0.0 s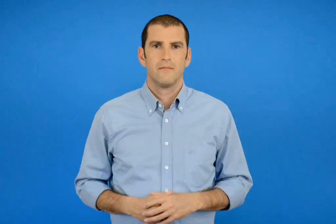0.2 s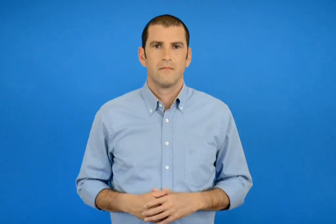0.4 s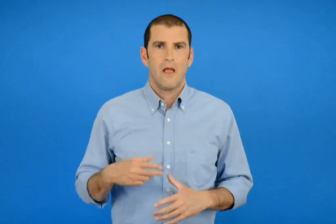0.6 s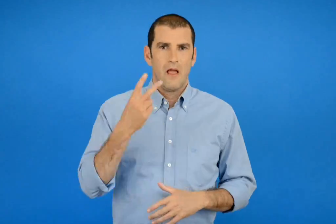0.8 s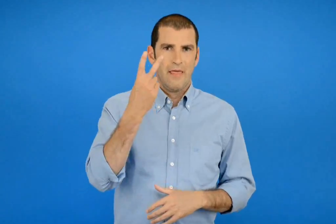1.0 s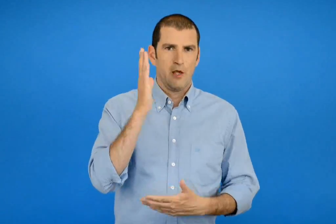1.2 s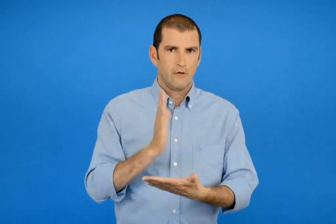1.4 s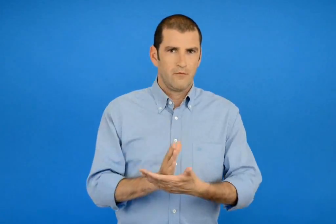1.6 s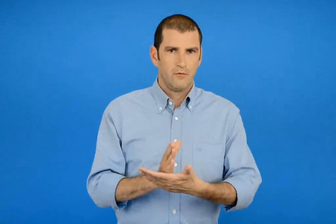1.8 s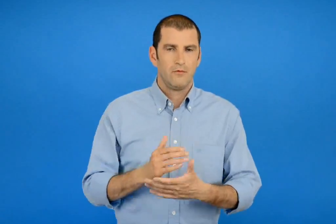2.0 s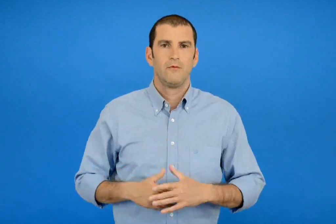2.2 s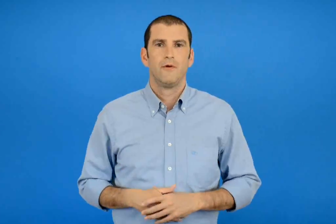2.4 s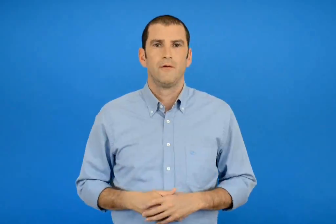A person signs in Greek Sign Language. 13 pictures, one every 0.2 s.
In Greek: 2 ακριβώς
